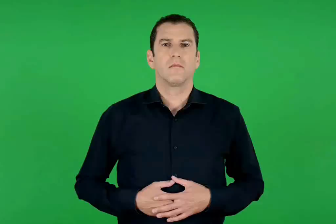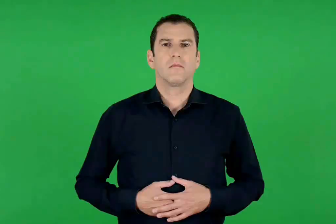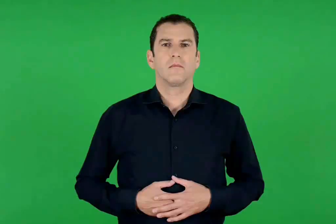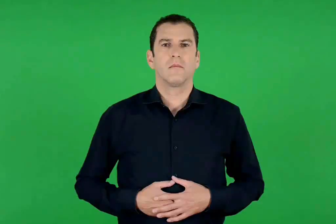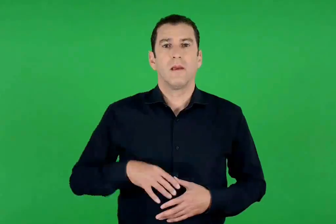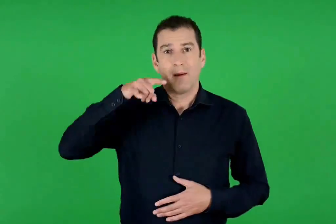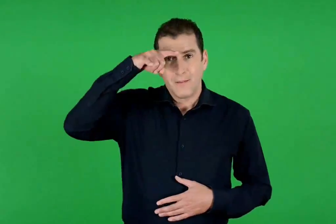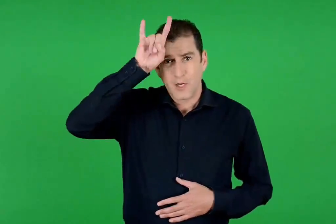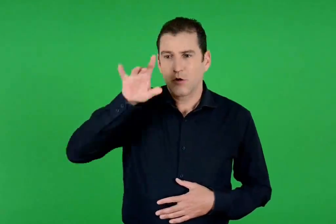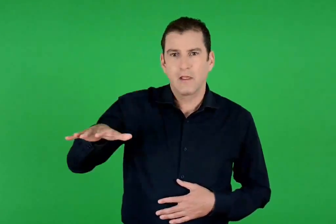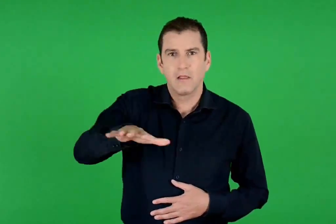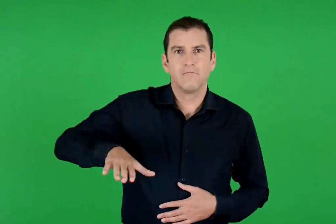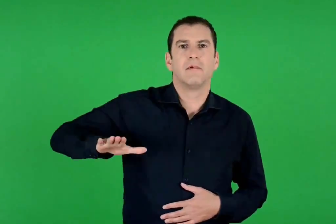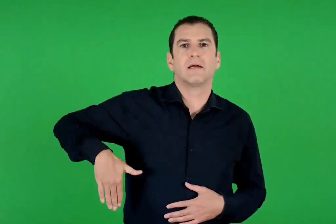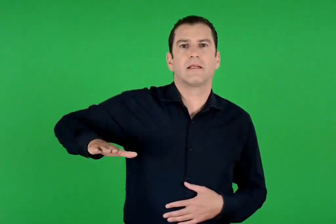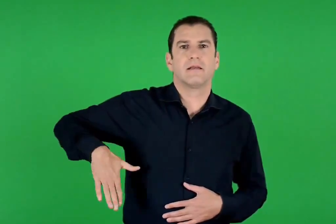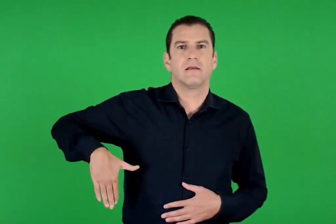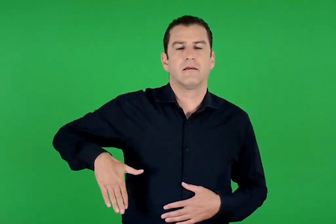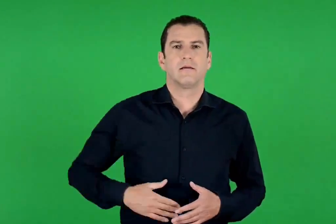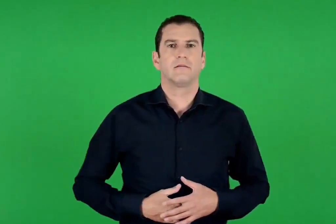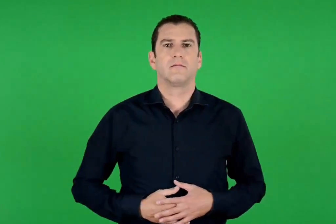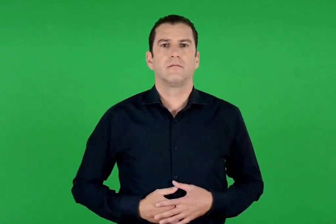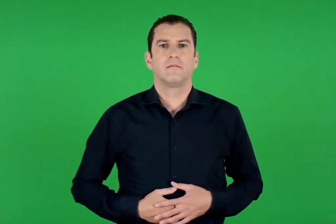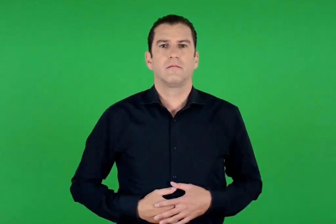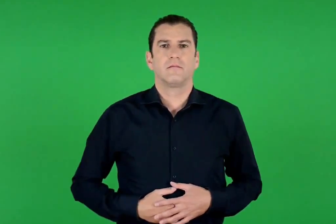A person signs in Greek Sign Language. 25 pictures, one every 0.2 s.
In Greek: η μινωική κρήτη
